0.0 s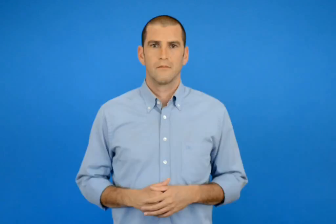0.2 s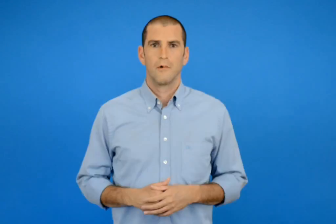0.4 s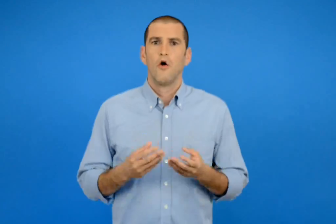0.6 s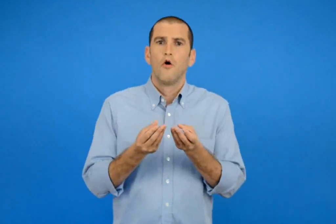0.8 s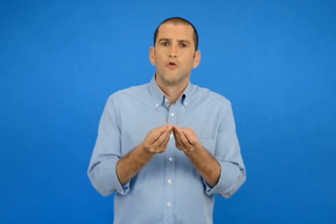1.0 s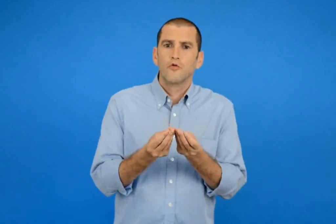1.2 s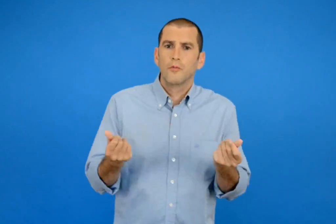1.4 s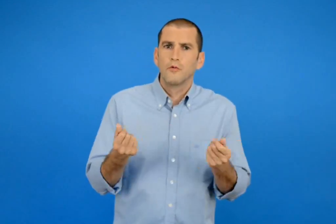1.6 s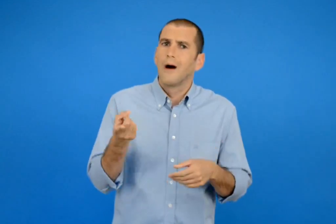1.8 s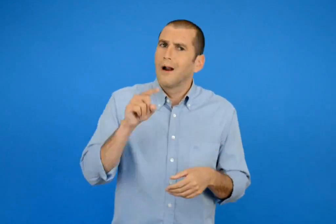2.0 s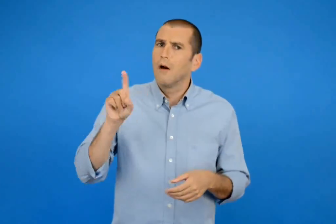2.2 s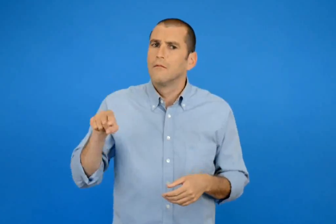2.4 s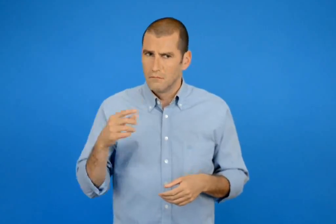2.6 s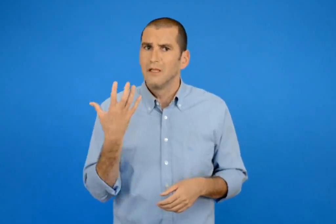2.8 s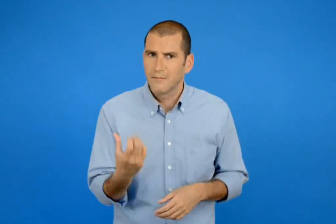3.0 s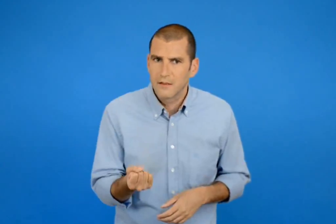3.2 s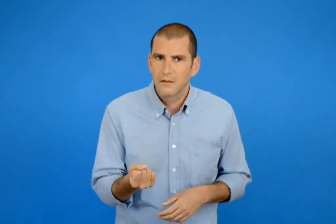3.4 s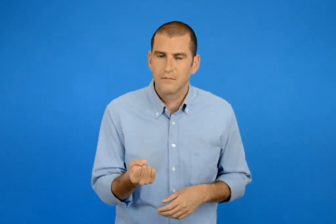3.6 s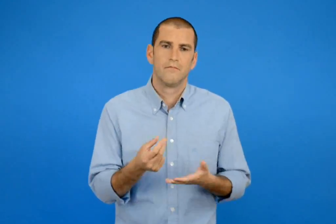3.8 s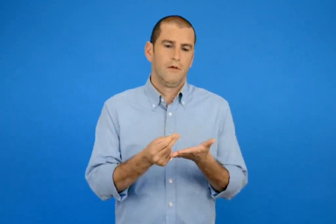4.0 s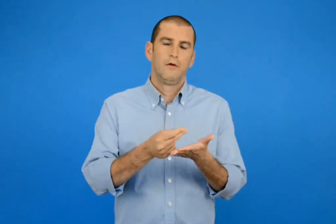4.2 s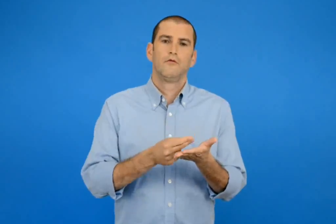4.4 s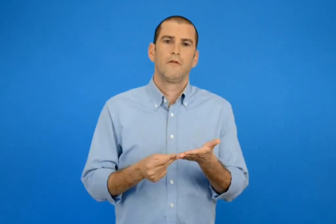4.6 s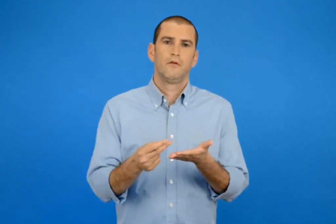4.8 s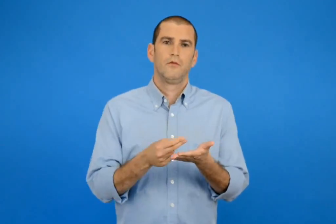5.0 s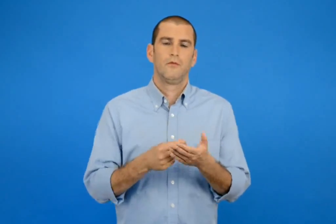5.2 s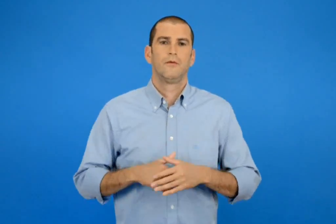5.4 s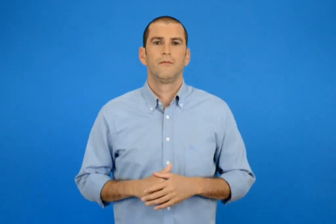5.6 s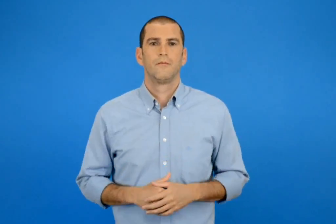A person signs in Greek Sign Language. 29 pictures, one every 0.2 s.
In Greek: υπάρχει άλλος τρόπος ; ζωγραφίζω
